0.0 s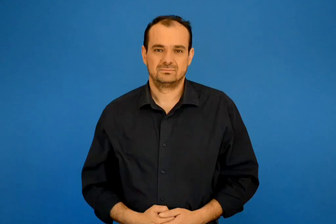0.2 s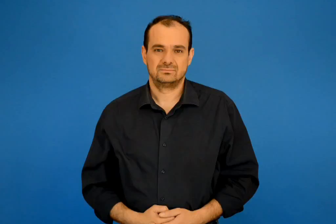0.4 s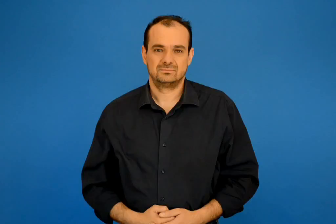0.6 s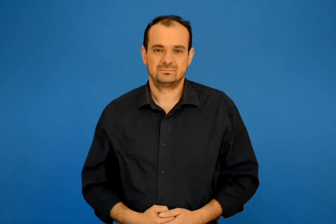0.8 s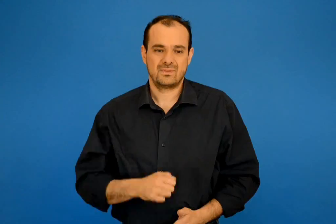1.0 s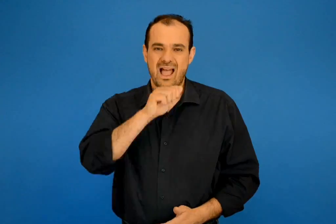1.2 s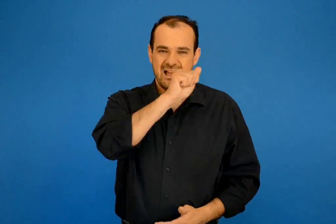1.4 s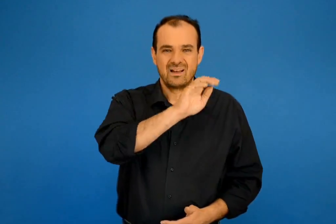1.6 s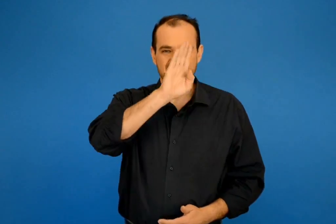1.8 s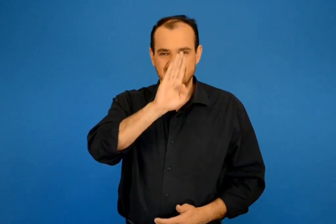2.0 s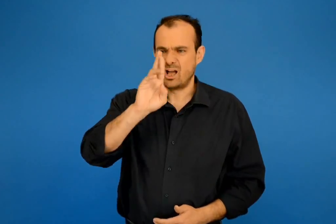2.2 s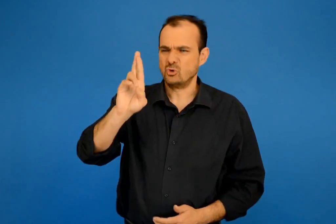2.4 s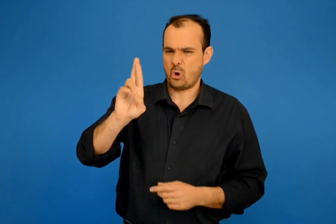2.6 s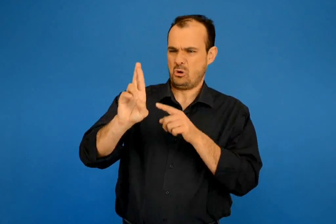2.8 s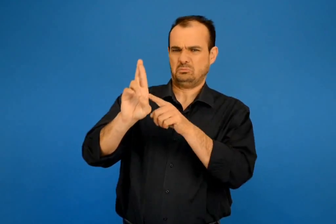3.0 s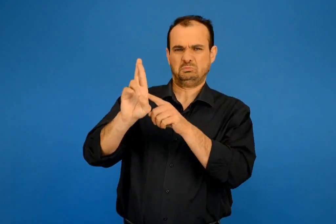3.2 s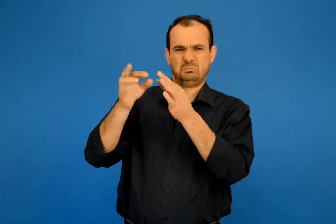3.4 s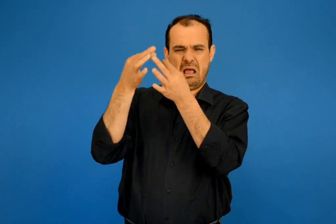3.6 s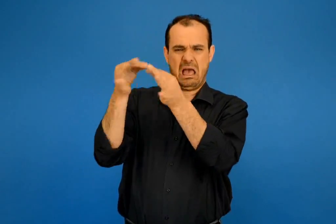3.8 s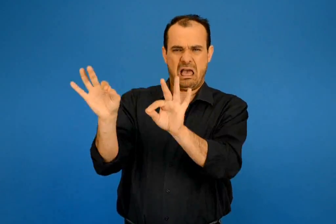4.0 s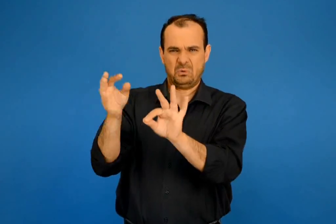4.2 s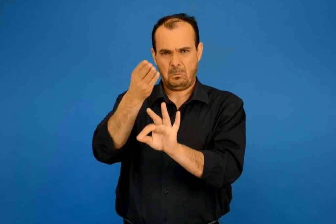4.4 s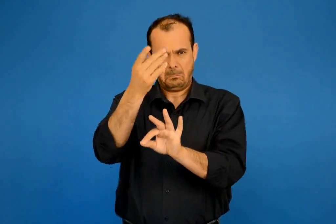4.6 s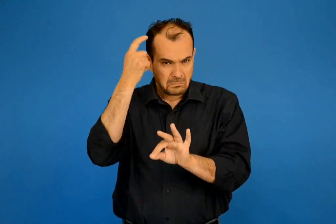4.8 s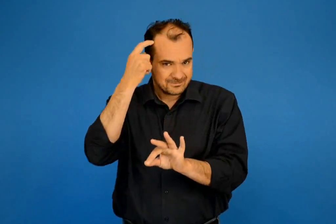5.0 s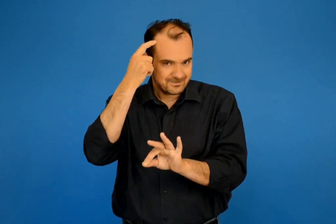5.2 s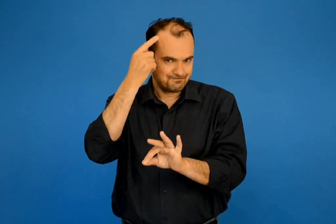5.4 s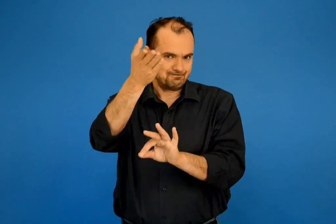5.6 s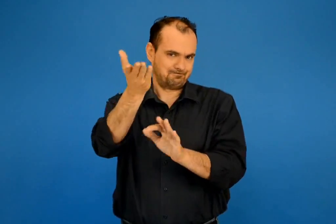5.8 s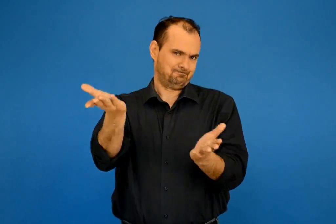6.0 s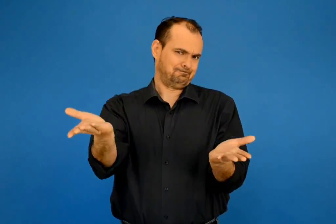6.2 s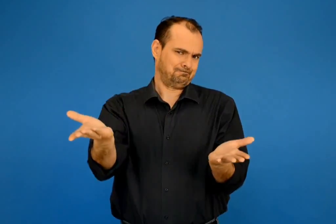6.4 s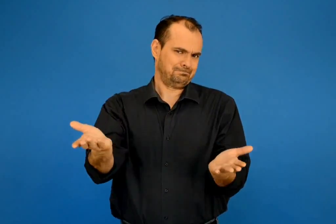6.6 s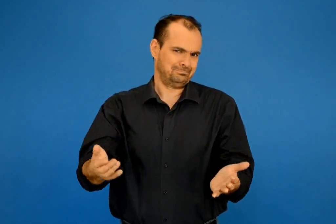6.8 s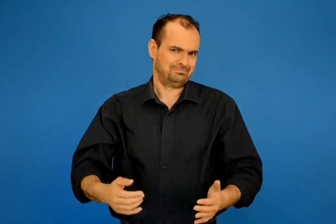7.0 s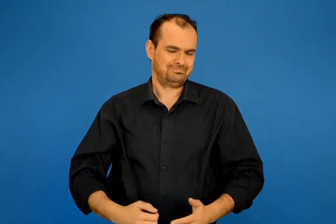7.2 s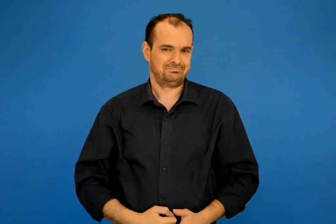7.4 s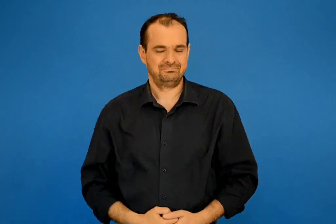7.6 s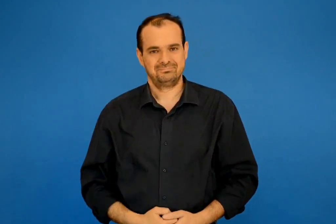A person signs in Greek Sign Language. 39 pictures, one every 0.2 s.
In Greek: αλφάβητα δίχως ρο το κεφάλι σου ξερό
